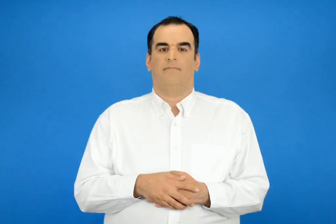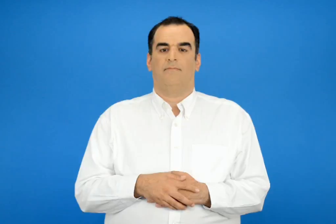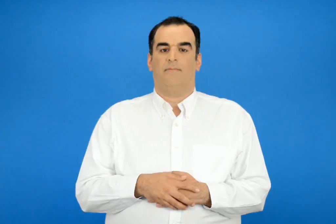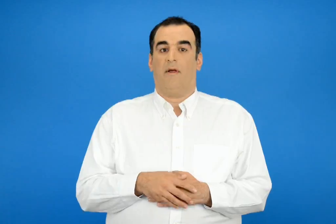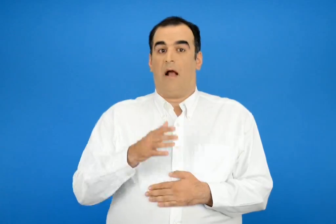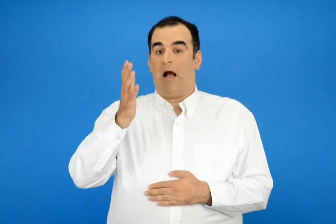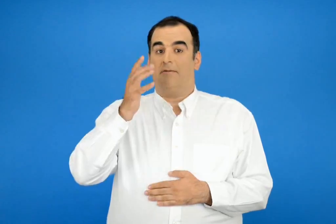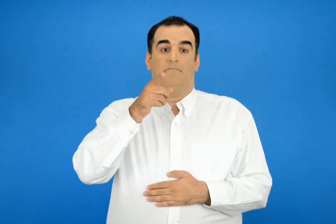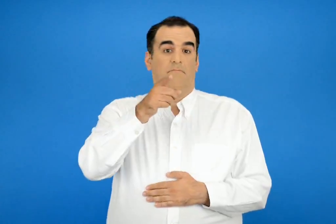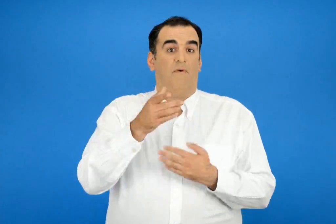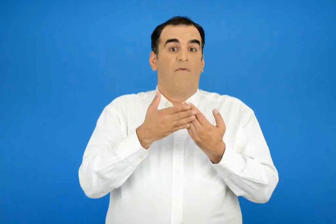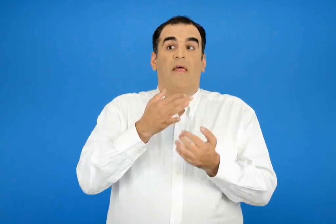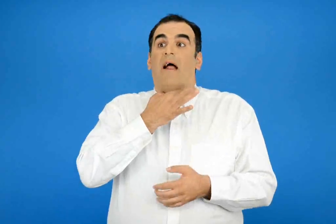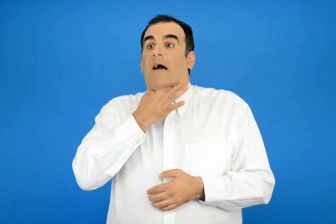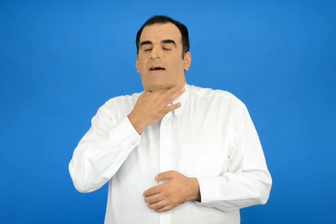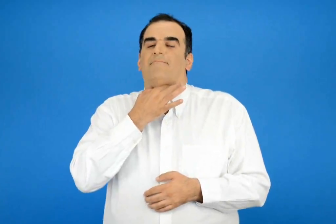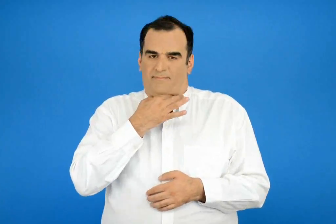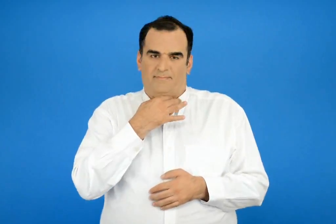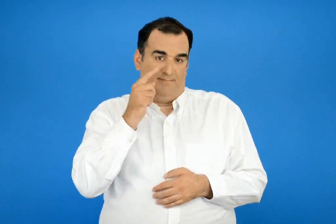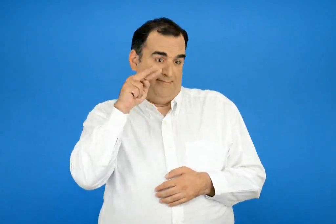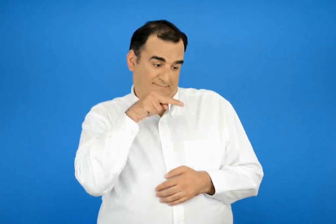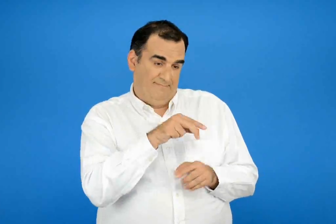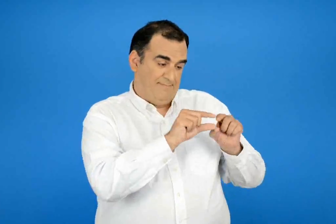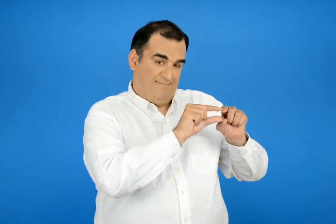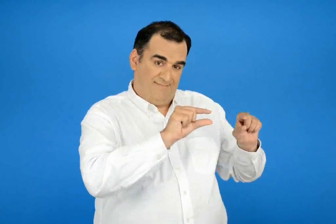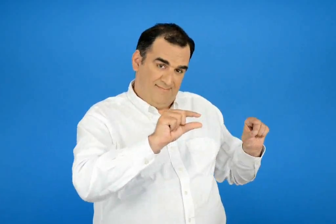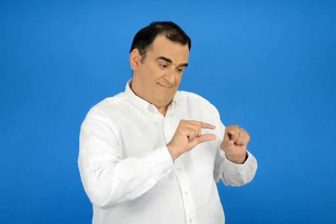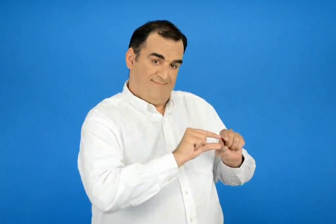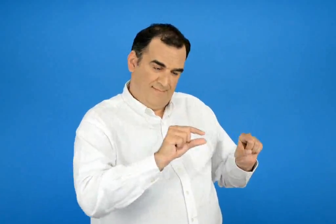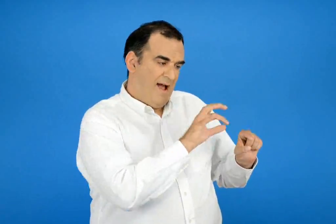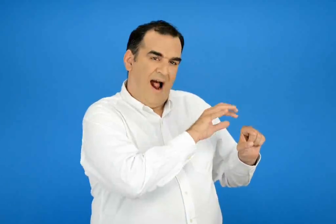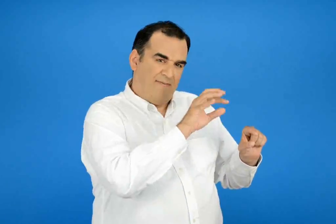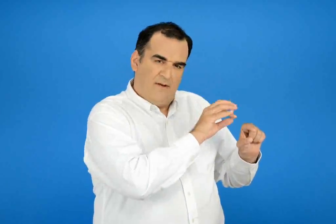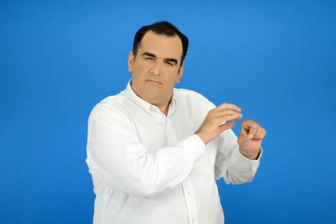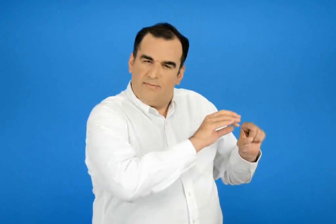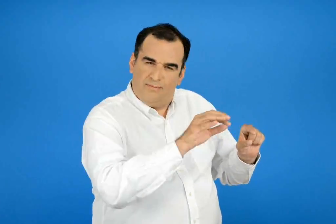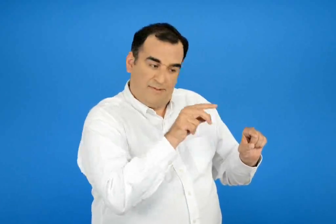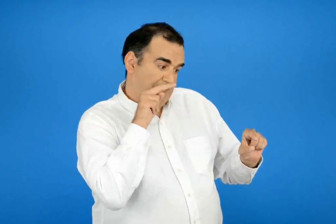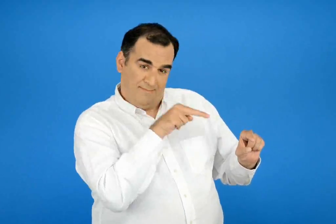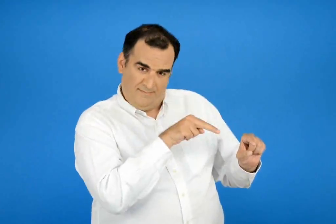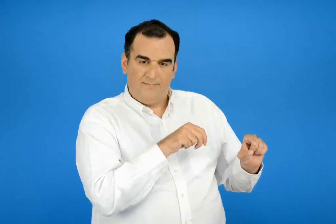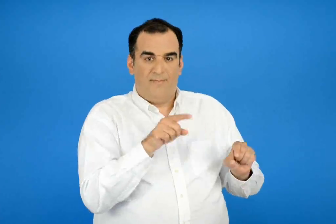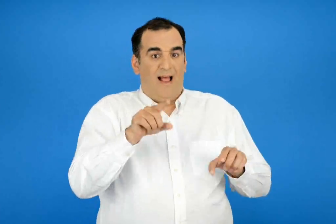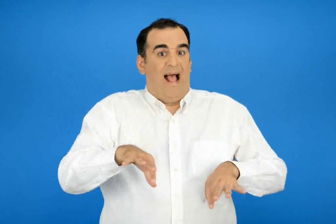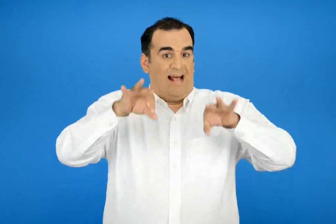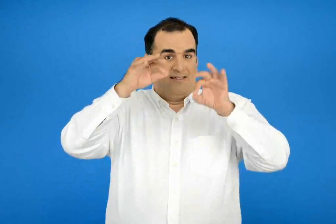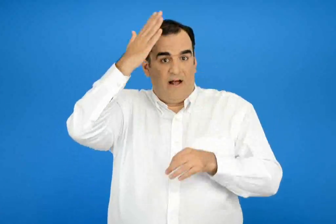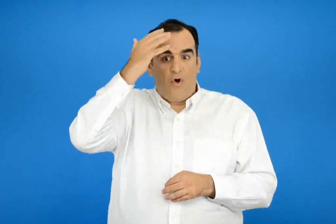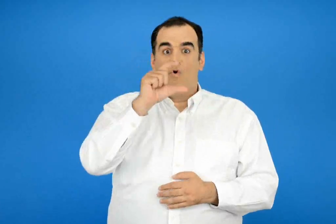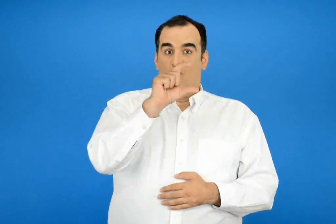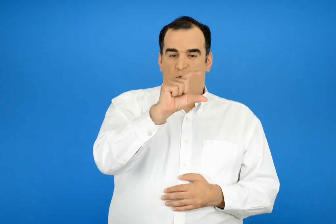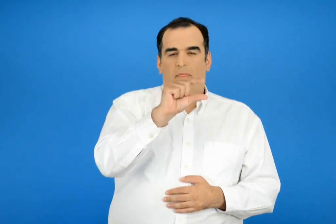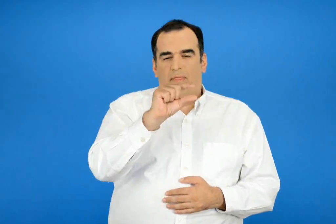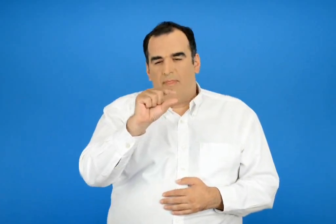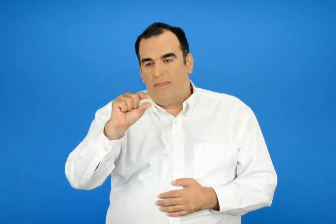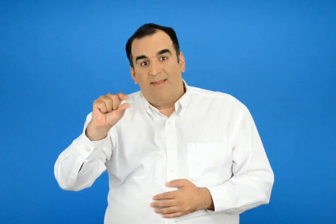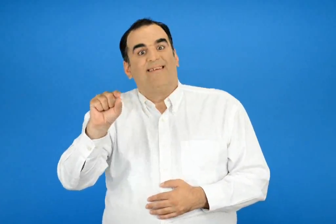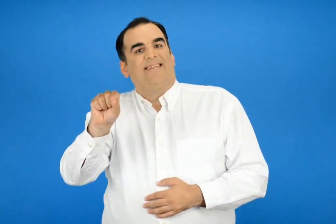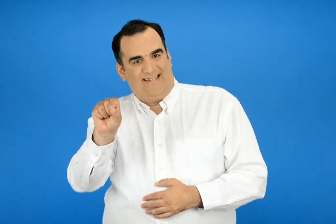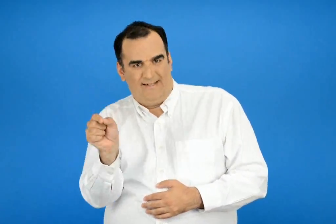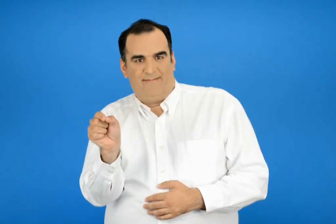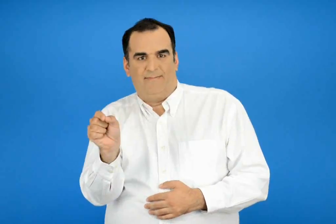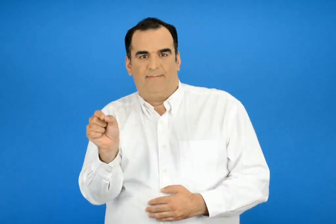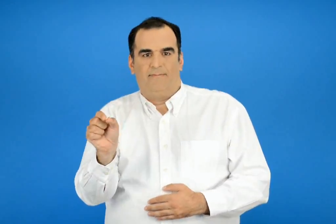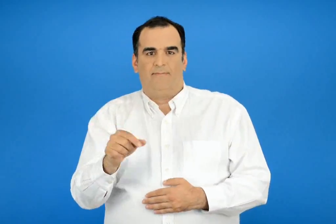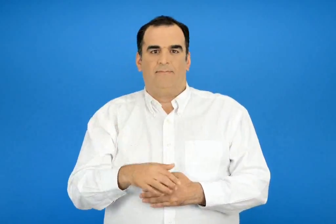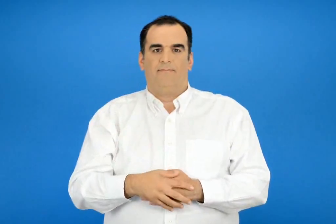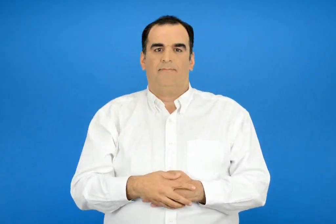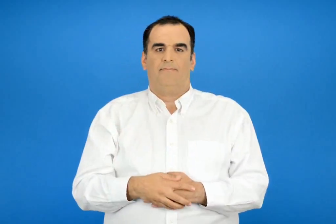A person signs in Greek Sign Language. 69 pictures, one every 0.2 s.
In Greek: αν χρειάζεσαι βοήθεια κοίταξε την αλφαβήτα που ακολουθεί να ξεκινήσεις με κεφάλαιο γράμμα και να τελειώσεις με τελεία
